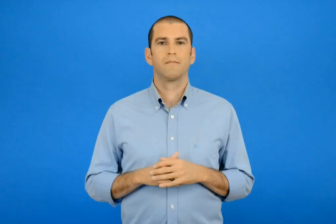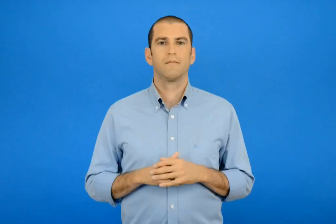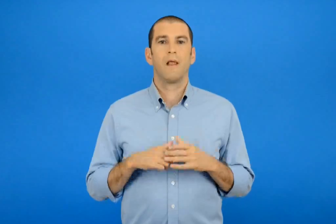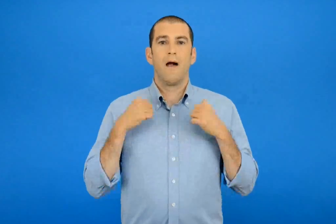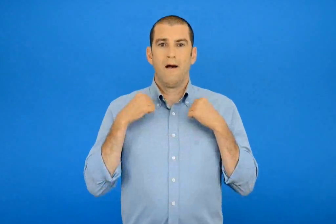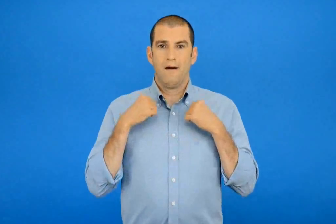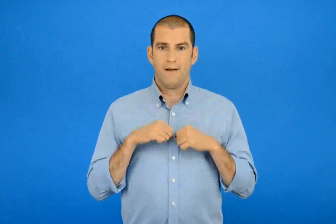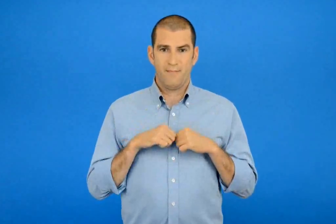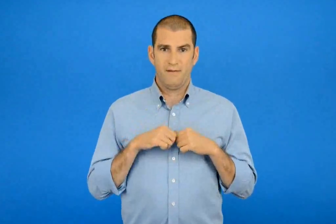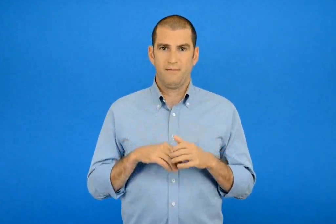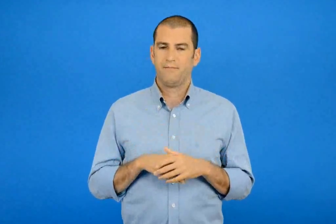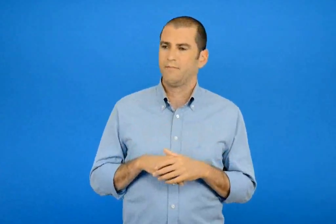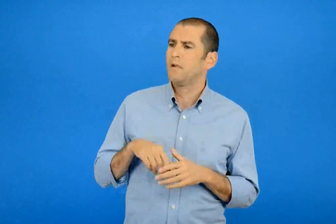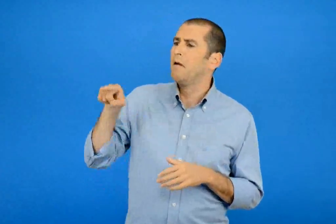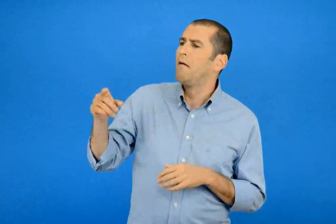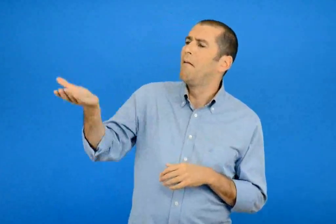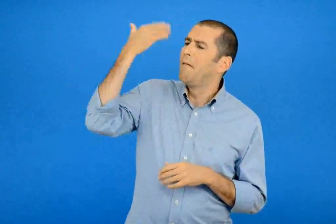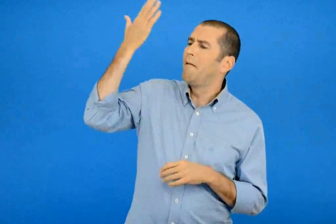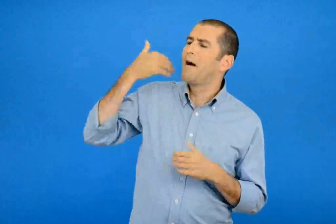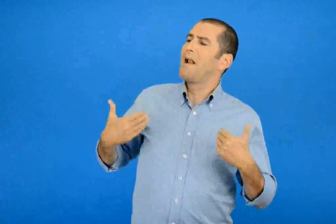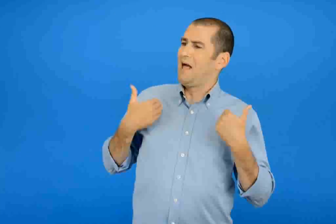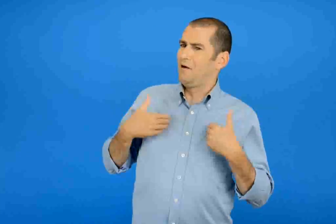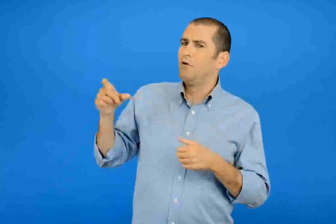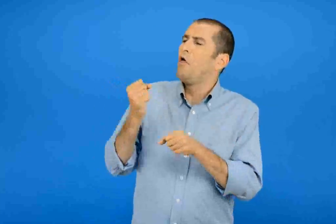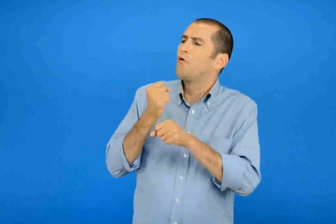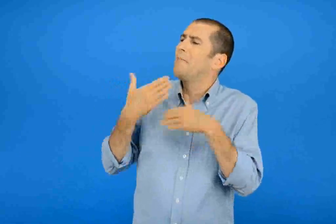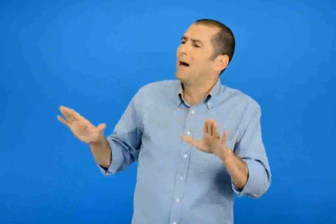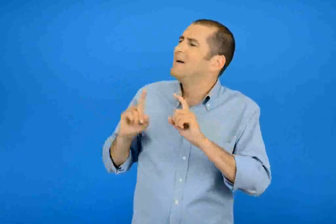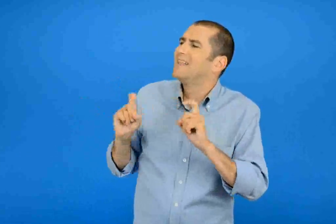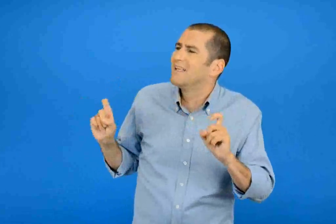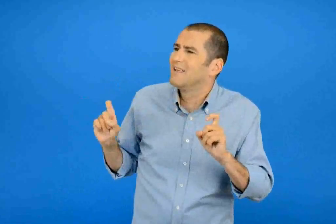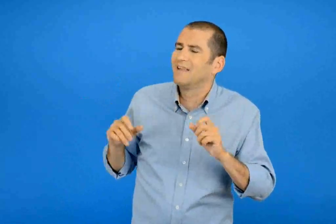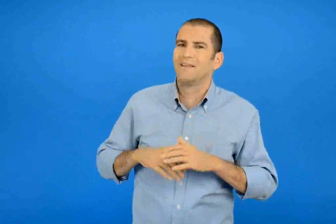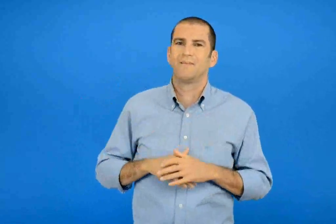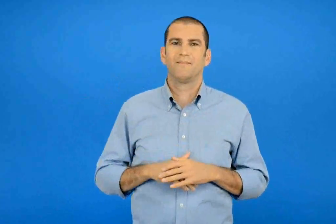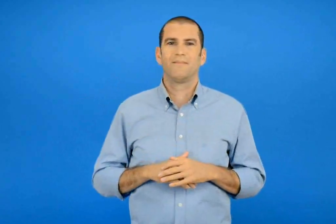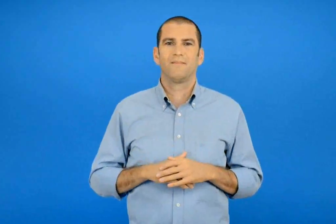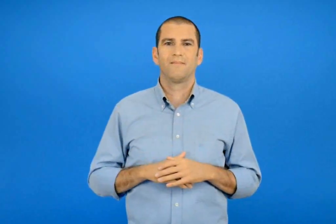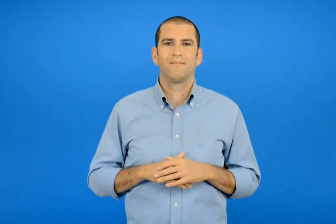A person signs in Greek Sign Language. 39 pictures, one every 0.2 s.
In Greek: αρμπεν τι δουλειά κάνατε όταν ήσασταν νέος ;
